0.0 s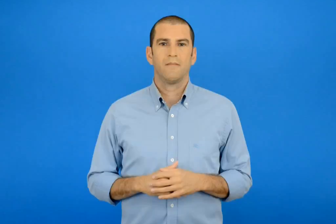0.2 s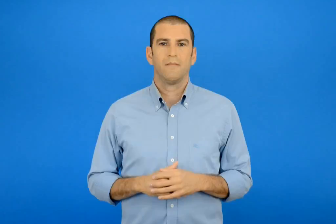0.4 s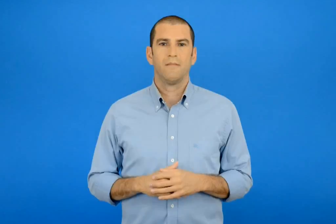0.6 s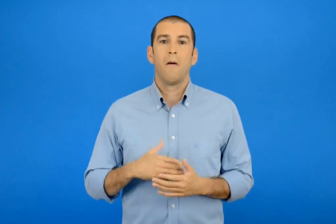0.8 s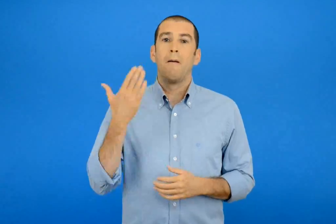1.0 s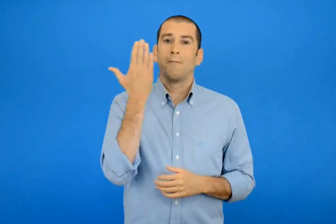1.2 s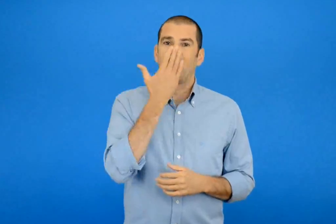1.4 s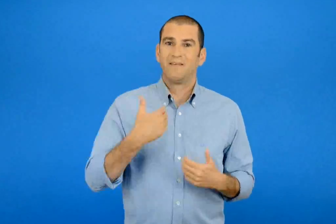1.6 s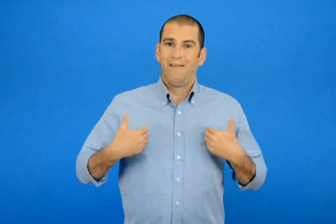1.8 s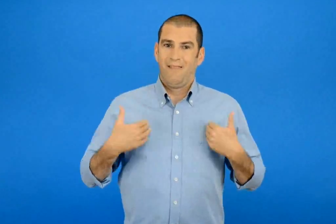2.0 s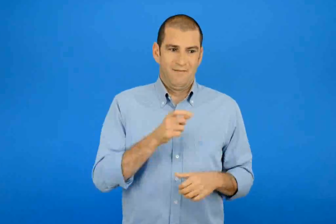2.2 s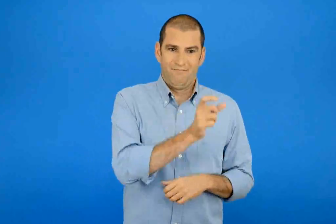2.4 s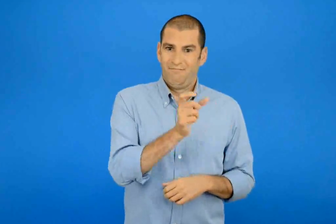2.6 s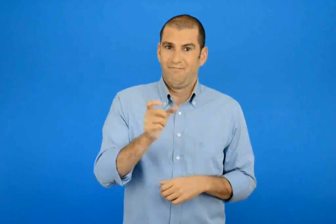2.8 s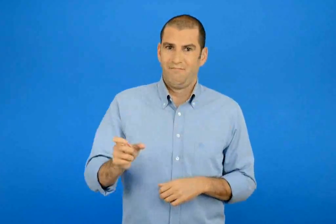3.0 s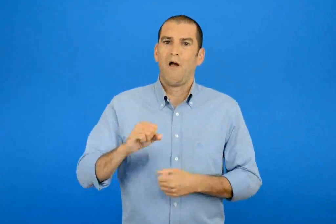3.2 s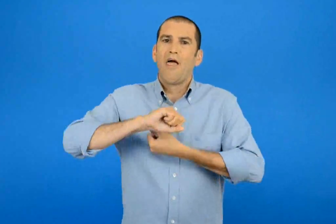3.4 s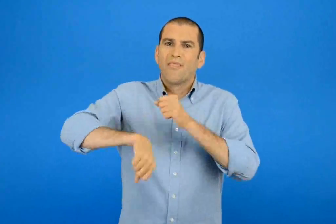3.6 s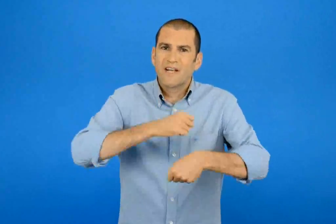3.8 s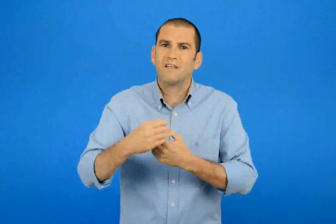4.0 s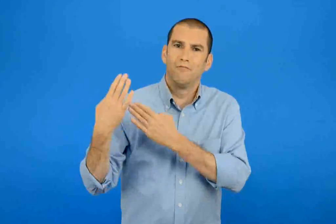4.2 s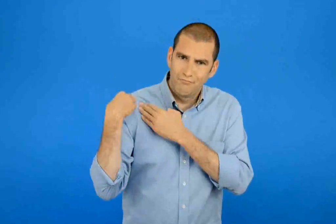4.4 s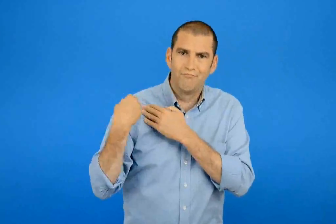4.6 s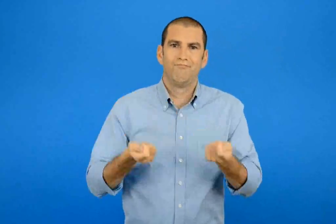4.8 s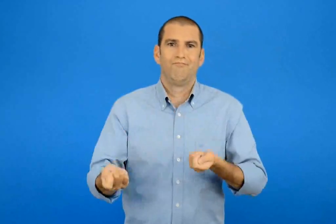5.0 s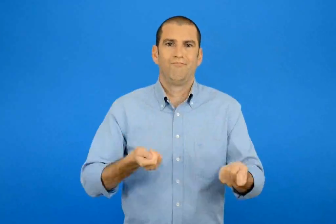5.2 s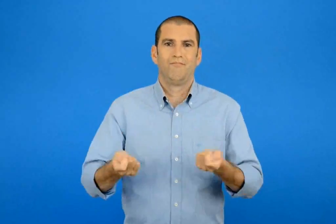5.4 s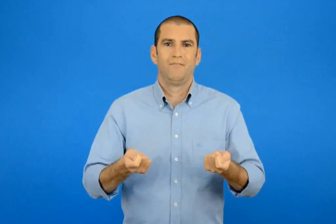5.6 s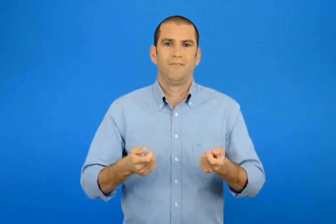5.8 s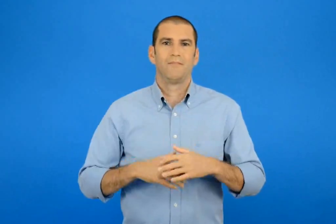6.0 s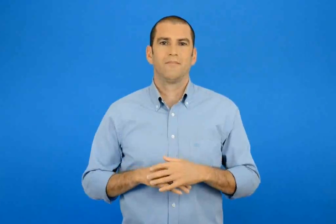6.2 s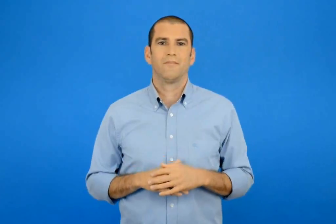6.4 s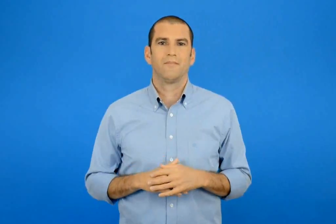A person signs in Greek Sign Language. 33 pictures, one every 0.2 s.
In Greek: νεαροί μαθητές αναλαμβάνουν δράση
